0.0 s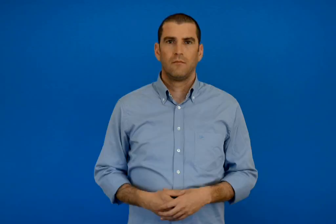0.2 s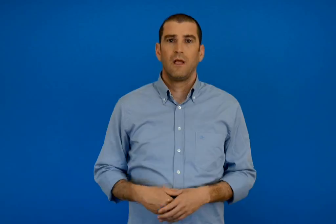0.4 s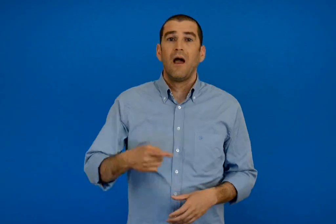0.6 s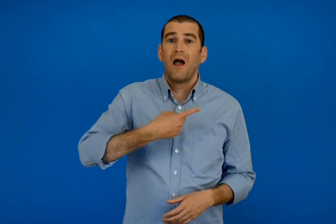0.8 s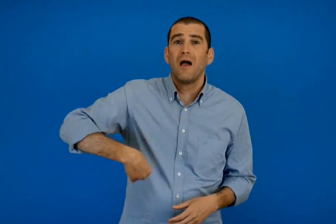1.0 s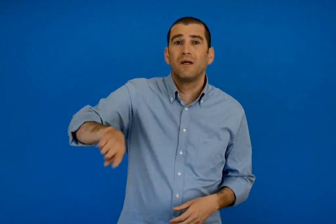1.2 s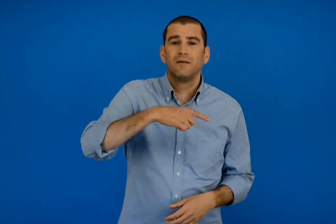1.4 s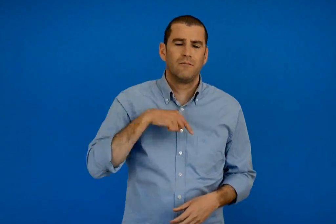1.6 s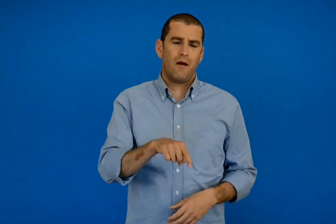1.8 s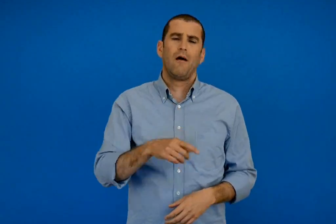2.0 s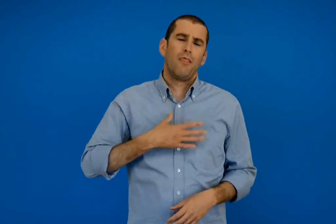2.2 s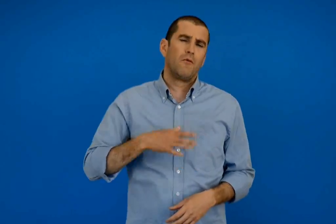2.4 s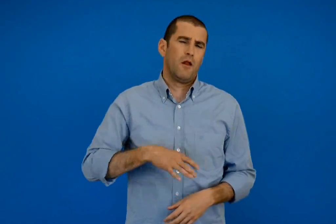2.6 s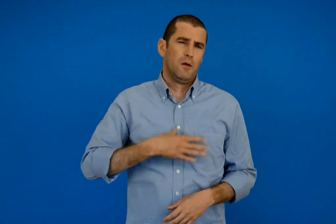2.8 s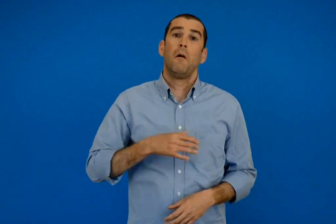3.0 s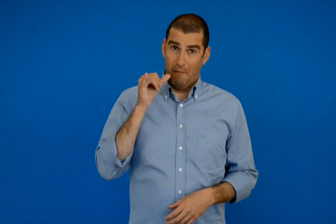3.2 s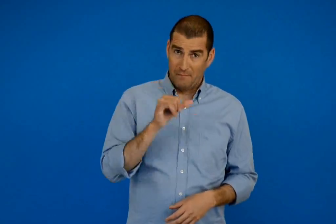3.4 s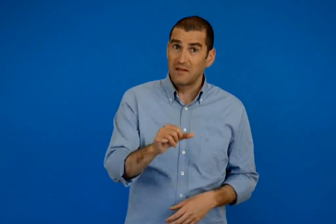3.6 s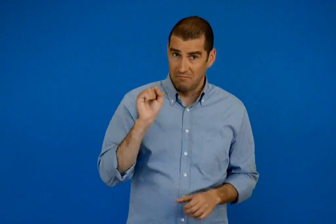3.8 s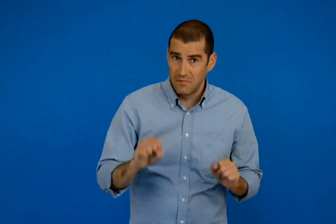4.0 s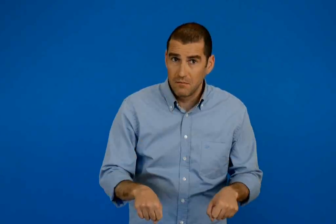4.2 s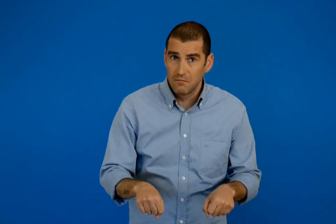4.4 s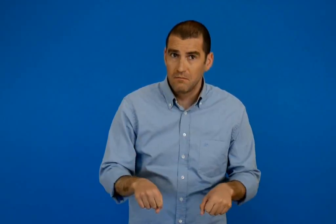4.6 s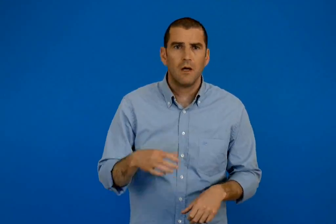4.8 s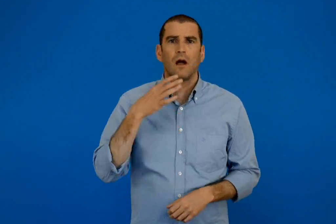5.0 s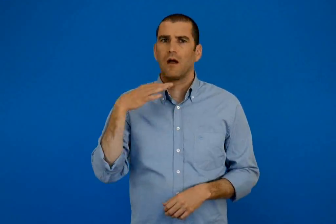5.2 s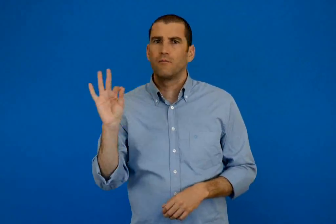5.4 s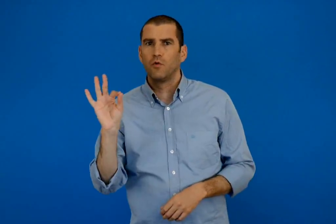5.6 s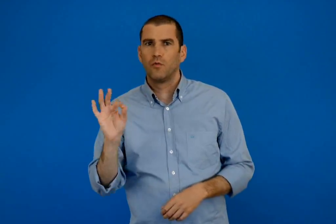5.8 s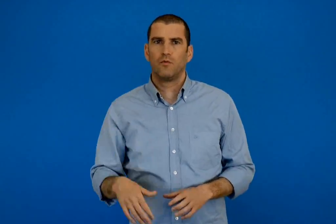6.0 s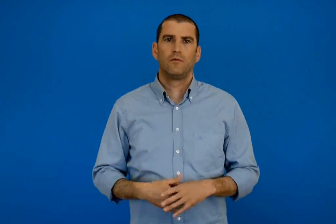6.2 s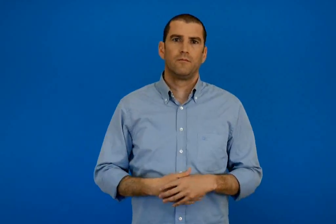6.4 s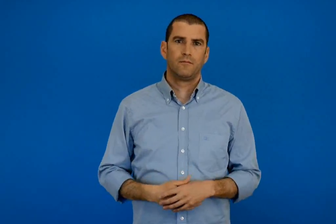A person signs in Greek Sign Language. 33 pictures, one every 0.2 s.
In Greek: μπορούμε να κάνουμε πάντα αυτό που θέλουμε ; γιατί ;
